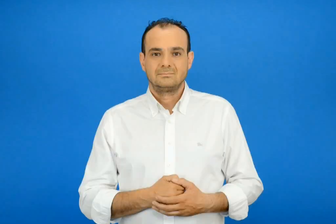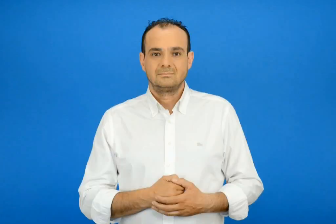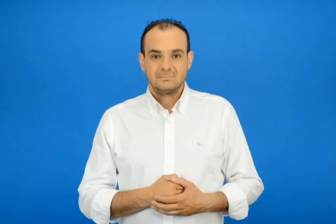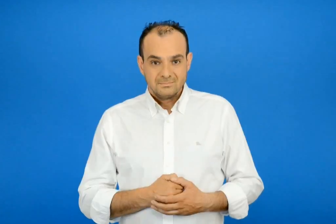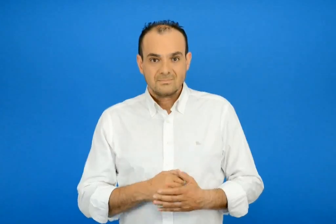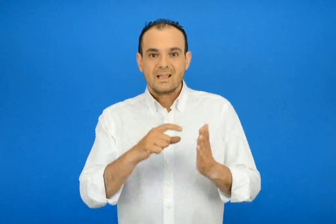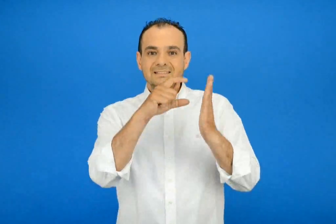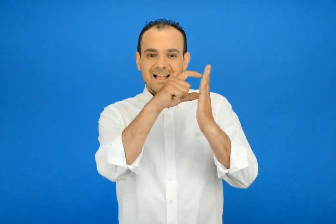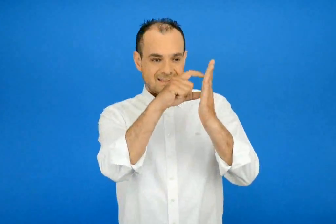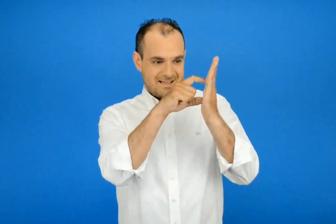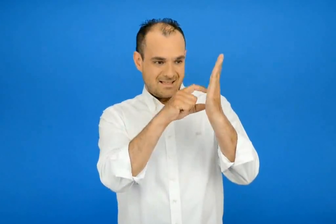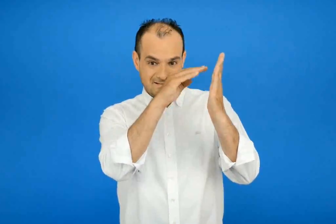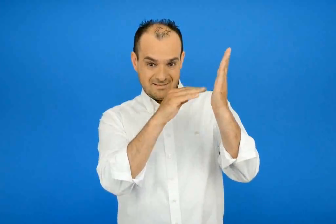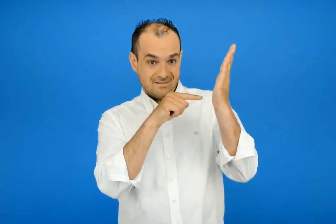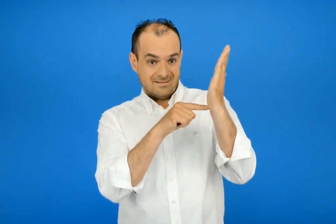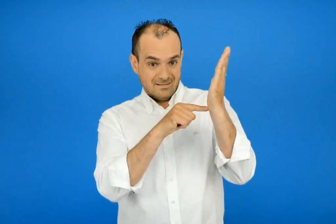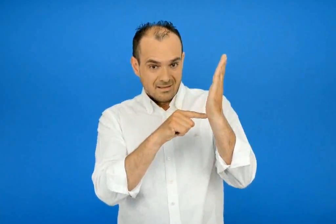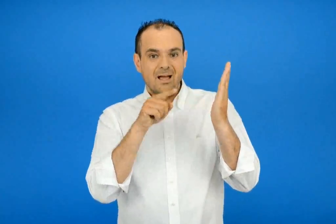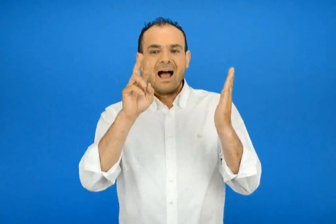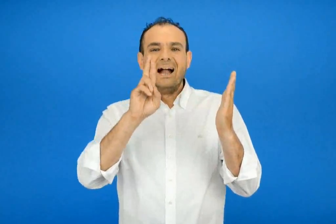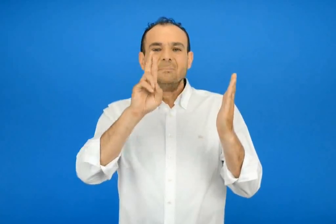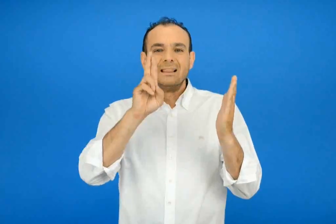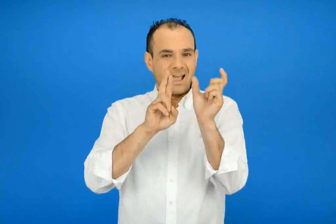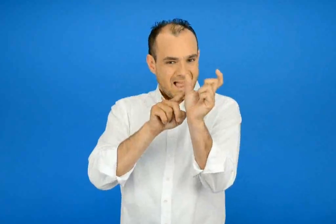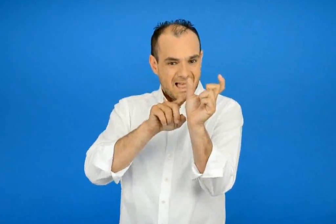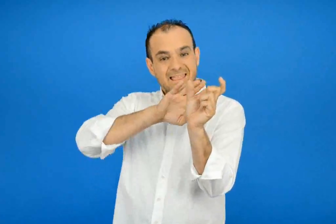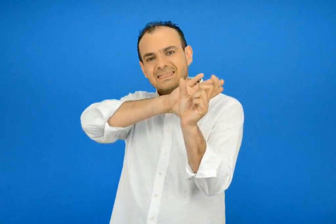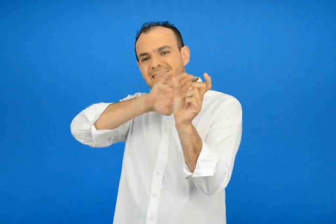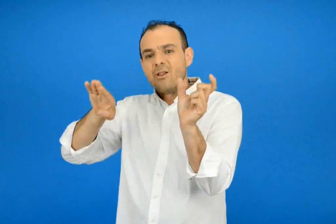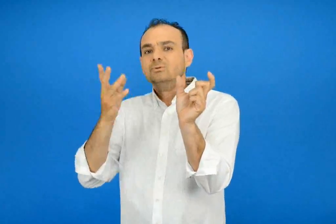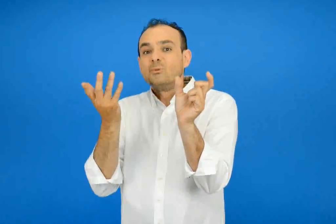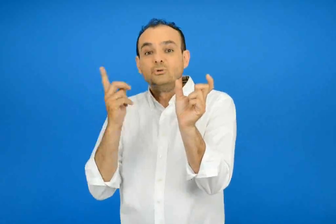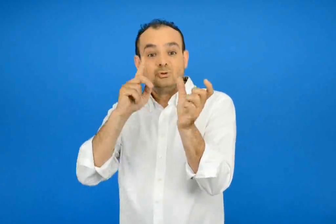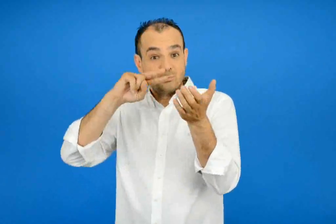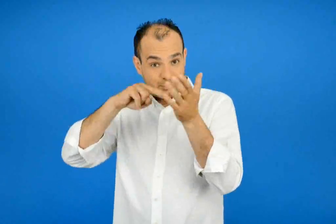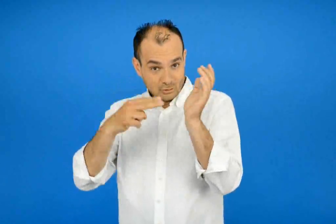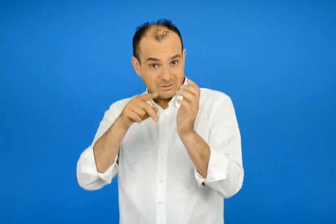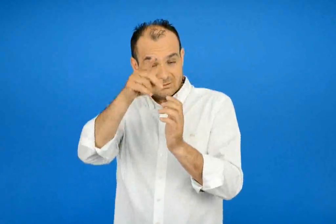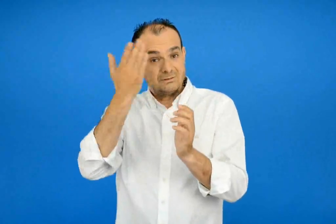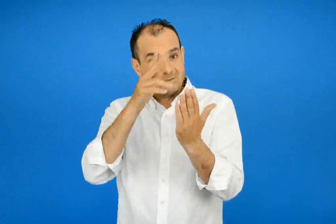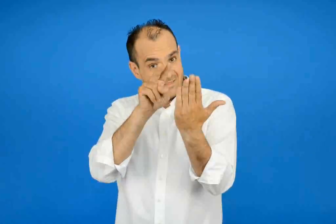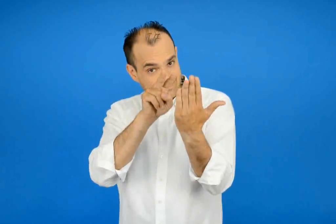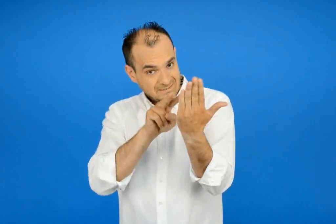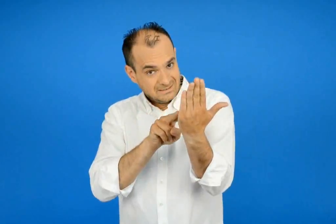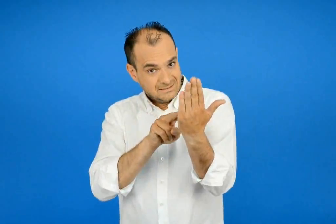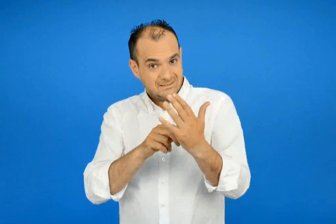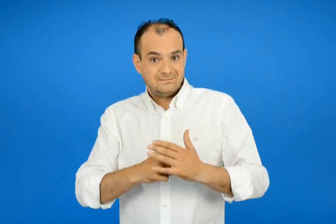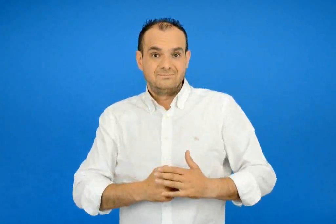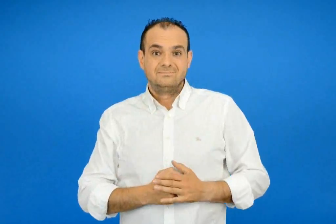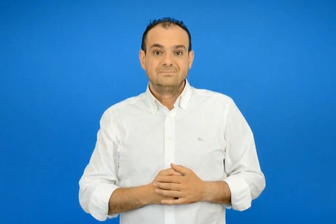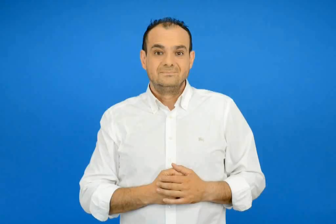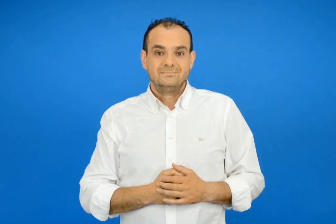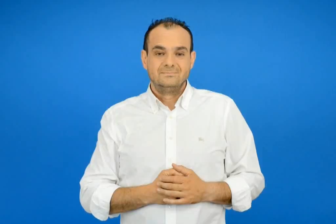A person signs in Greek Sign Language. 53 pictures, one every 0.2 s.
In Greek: διάβασε τώρα στα παραπάνω στιχάκια μόνο τα ρήματα και πρόσεξε πως τελειώνουν
